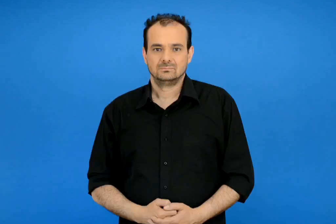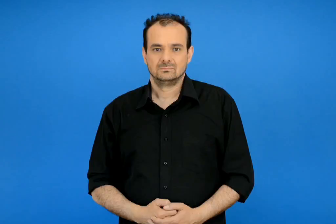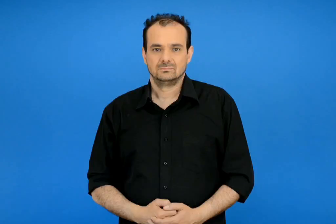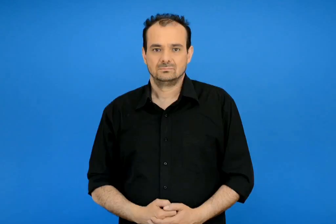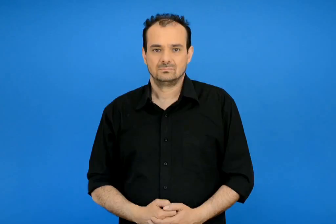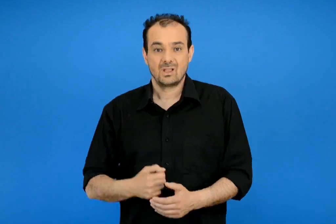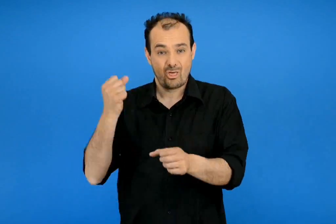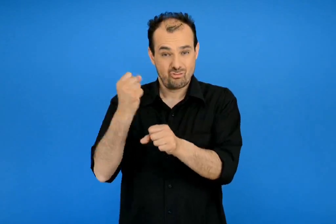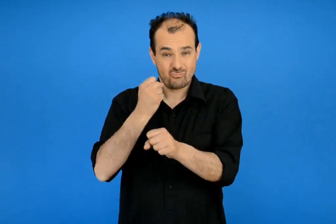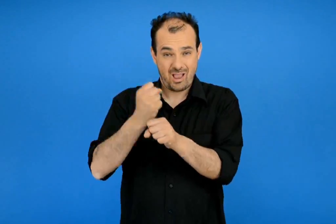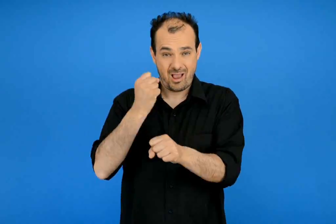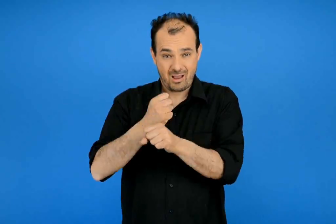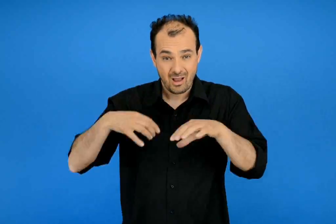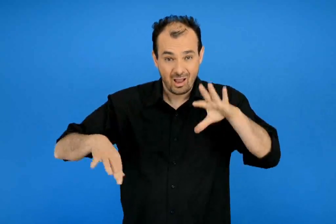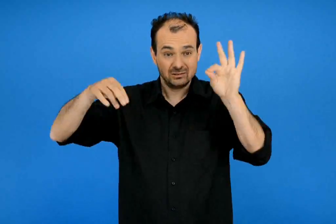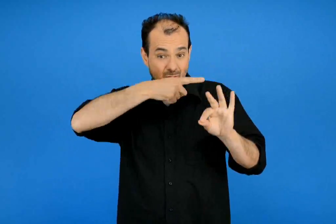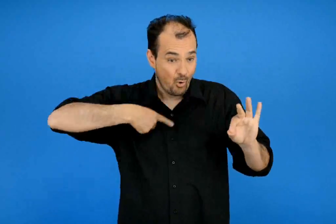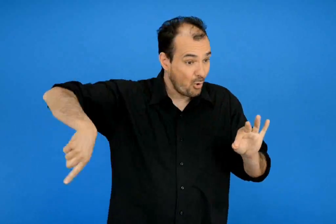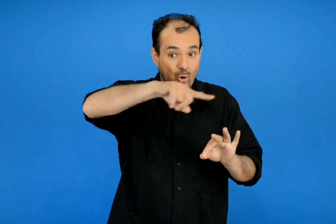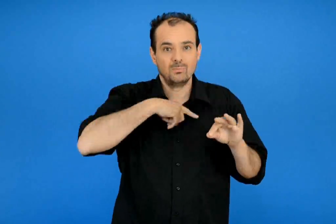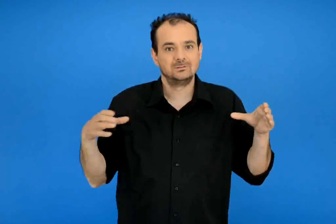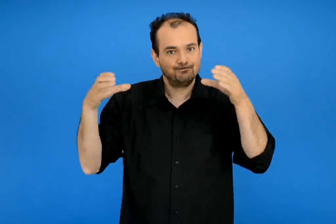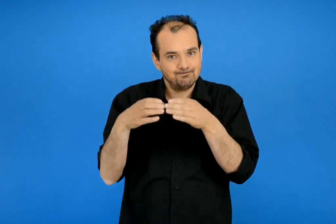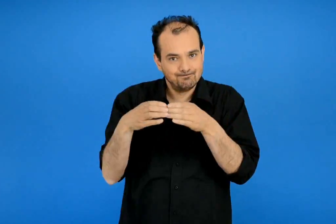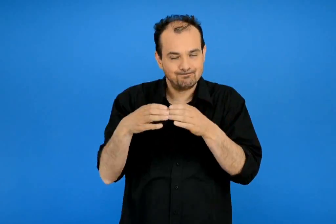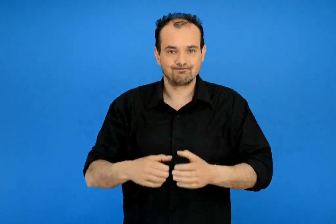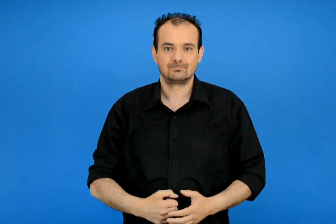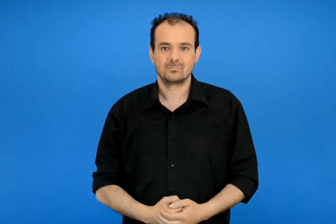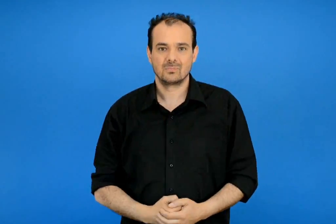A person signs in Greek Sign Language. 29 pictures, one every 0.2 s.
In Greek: όλοι μαζί αρχίζουμε τη δουλειά
